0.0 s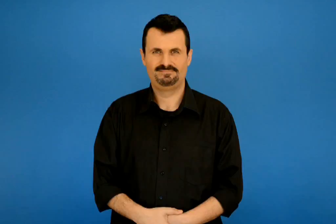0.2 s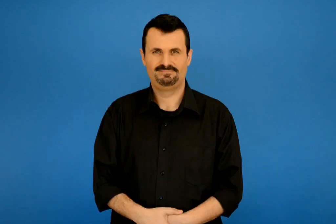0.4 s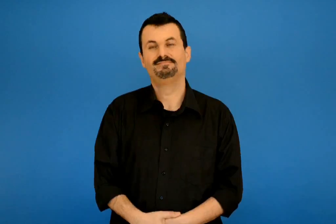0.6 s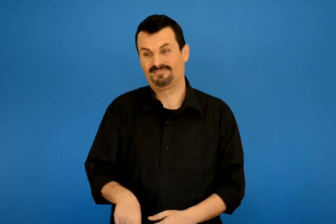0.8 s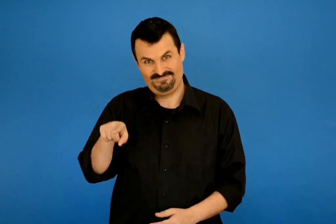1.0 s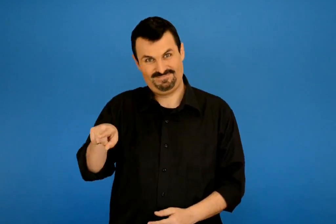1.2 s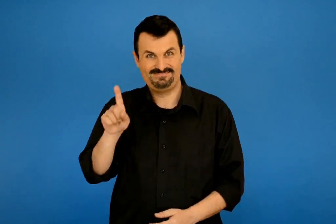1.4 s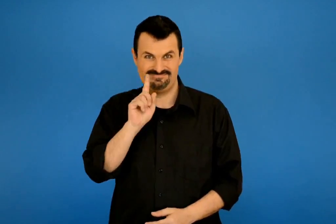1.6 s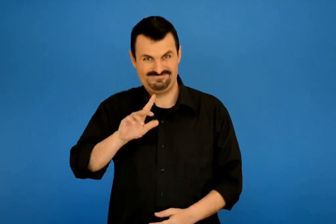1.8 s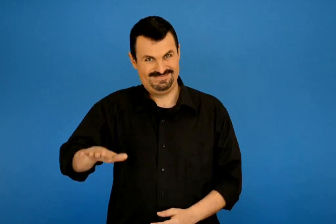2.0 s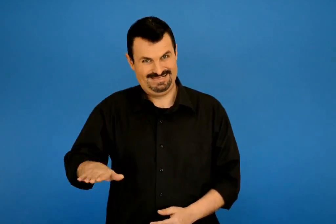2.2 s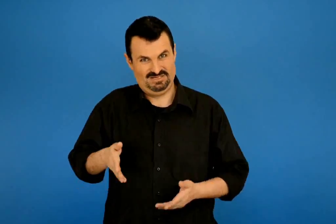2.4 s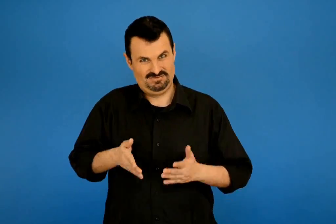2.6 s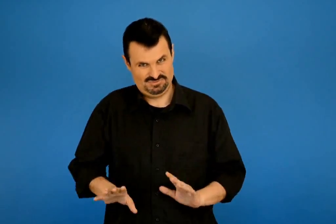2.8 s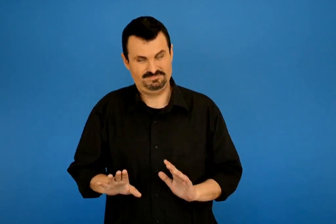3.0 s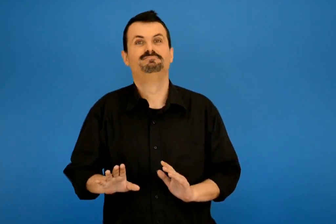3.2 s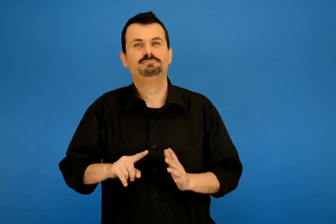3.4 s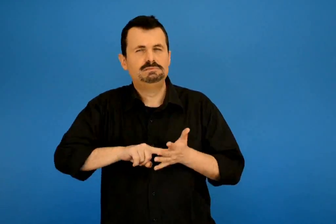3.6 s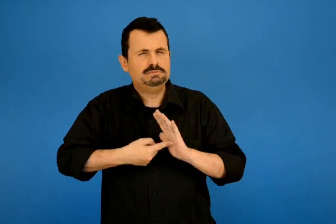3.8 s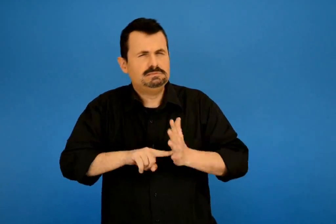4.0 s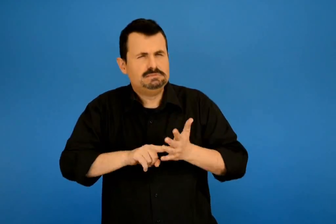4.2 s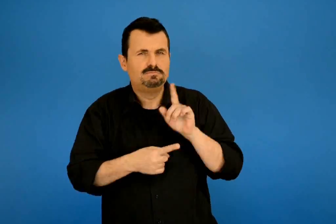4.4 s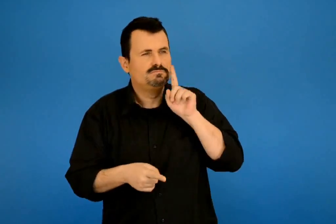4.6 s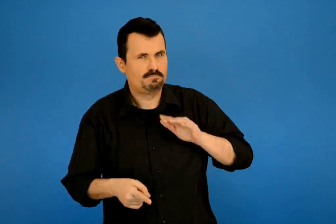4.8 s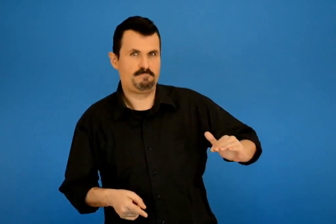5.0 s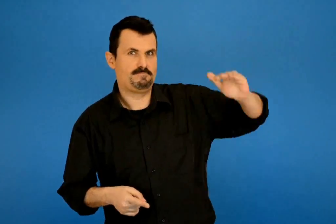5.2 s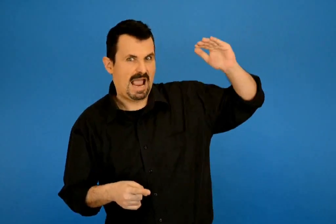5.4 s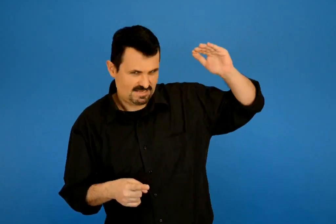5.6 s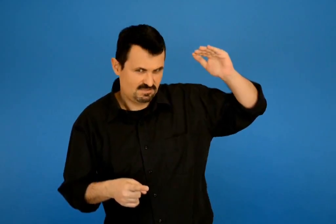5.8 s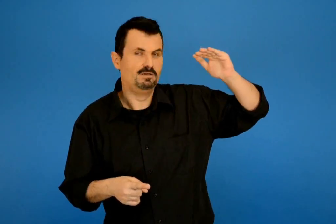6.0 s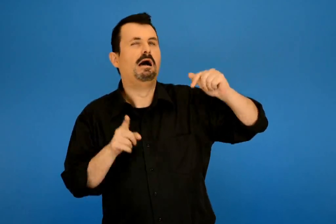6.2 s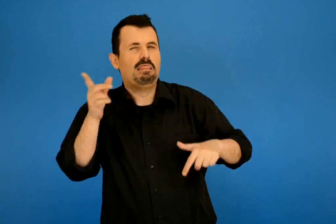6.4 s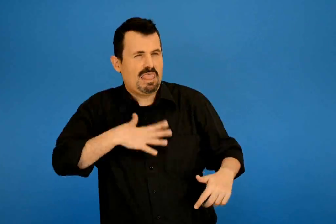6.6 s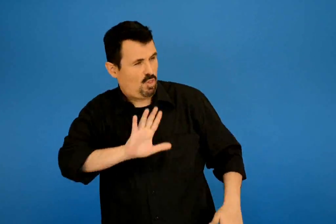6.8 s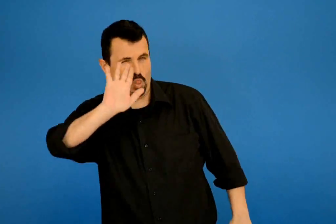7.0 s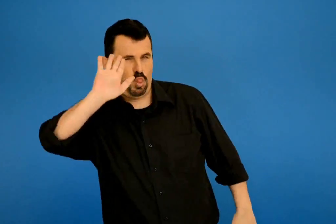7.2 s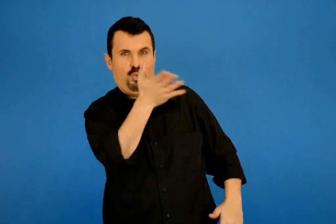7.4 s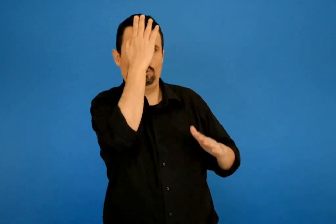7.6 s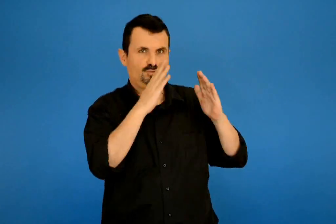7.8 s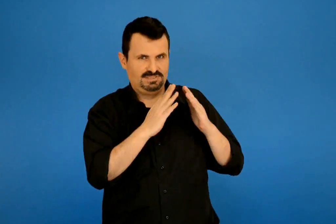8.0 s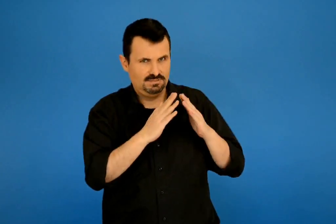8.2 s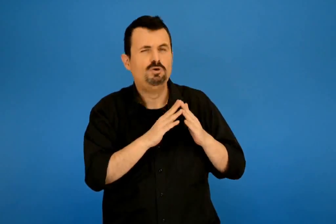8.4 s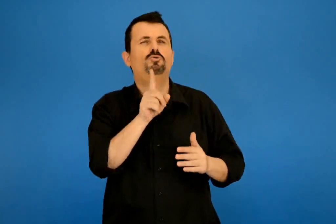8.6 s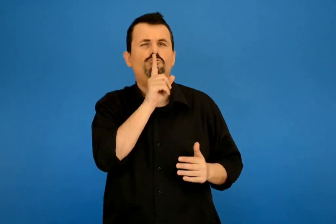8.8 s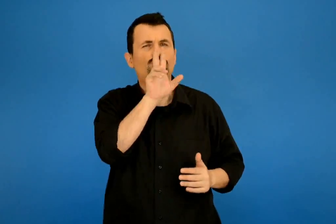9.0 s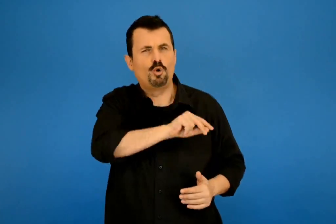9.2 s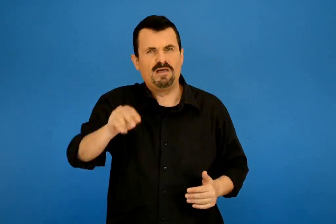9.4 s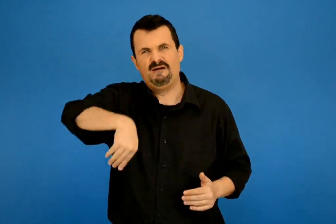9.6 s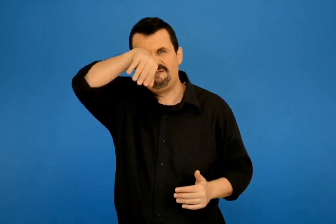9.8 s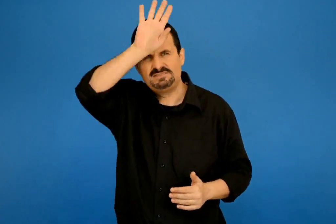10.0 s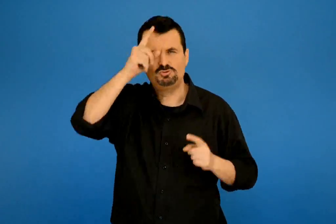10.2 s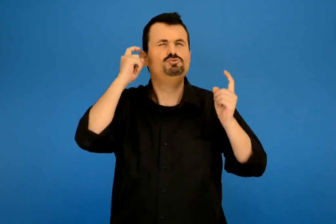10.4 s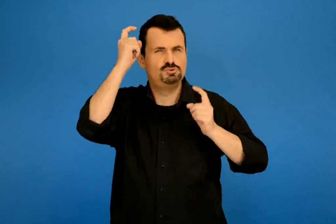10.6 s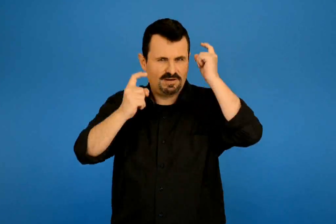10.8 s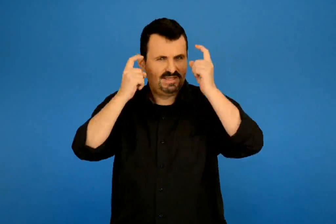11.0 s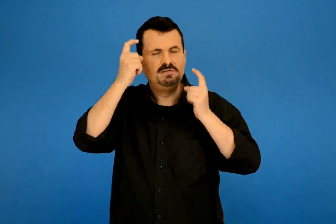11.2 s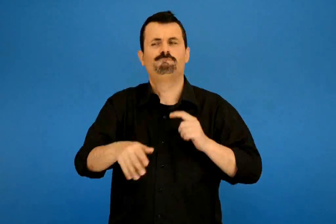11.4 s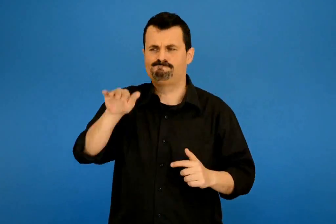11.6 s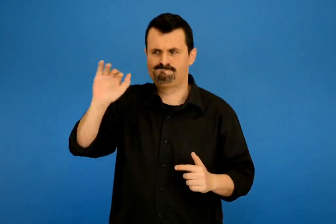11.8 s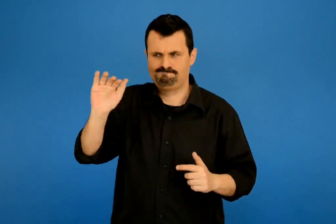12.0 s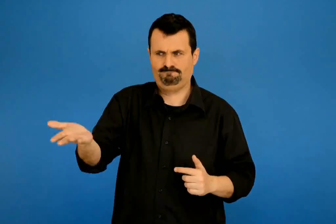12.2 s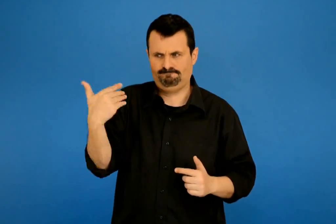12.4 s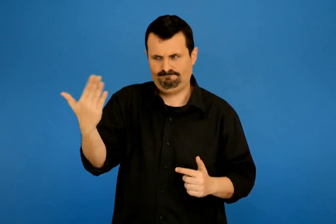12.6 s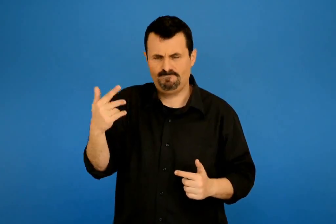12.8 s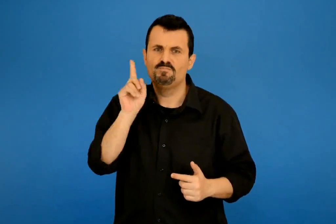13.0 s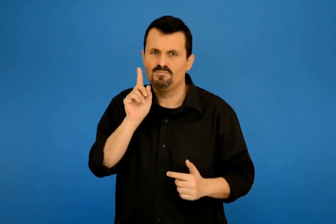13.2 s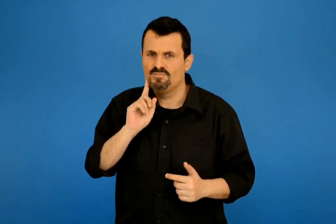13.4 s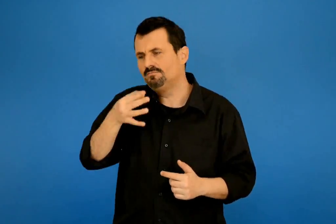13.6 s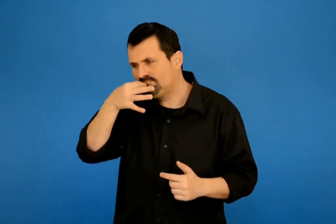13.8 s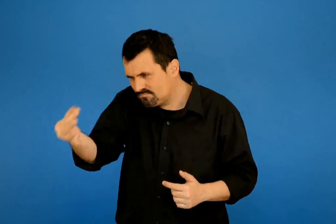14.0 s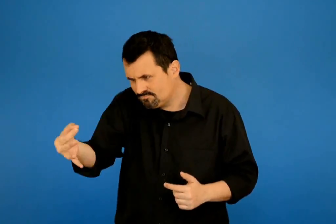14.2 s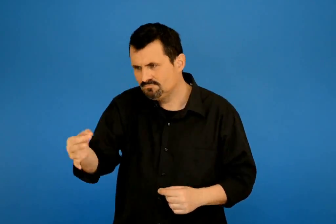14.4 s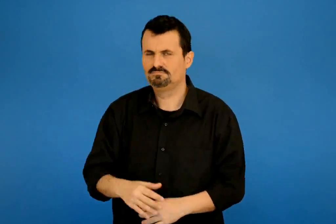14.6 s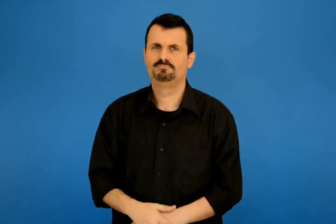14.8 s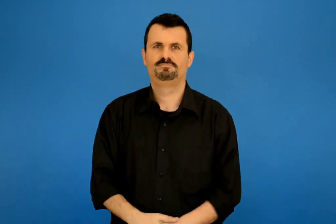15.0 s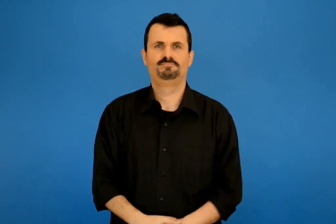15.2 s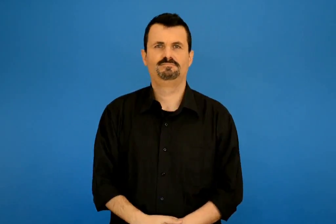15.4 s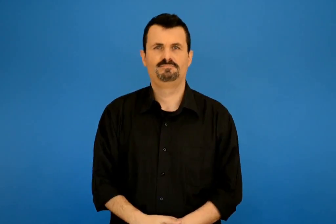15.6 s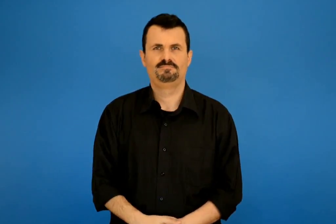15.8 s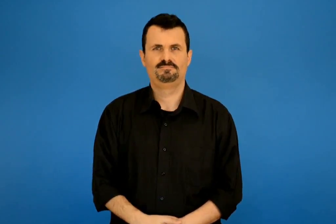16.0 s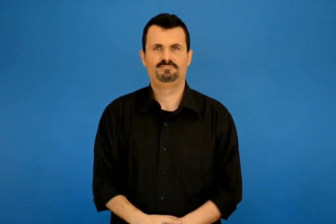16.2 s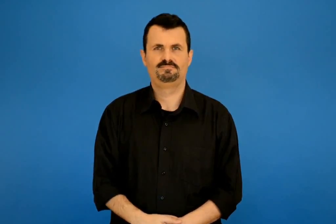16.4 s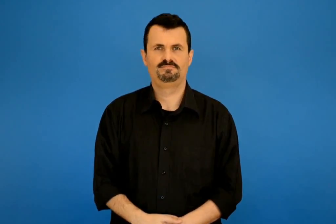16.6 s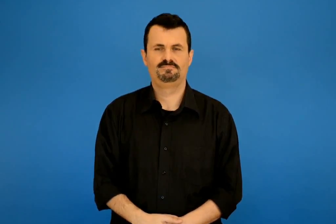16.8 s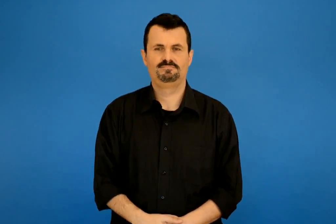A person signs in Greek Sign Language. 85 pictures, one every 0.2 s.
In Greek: ζήλευε τη μεγάλη και ήθελε να τη διώξει από το σπίτι σκέφτηκε τότε η βασίλισσα και φωνάζει το καλό κορίτσι και του λέει
